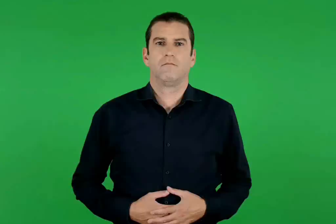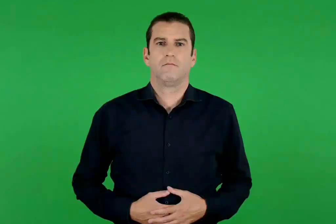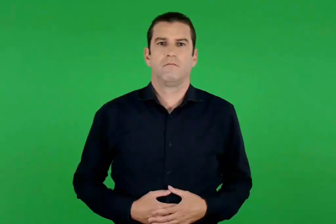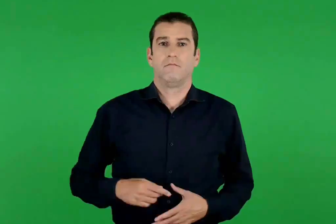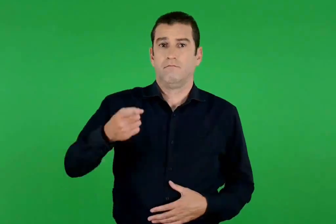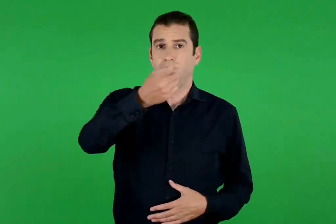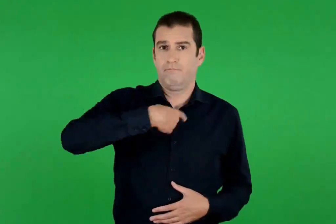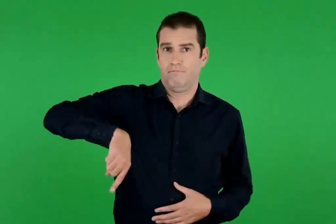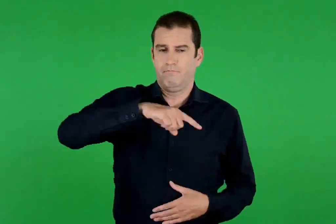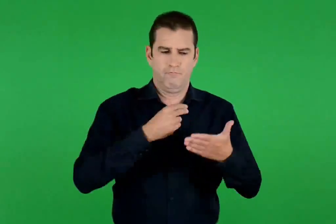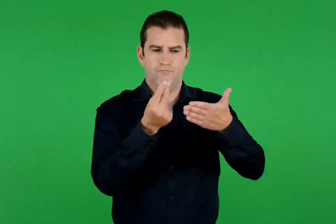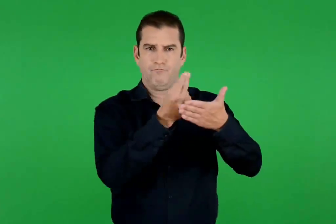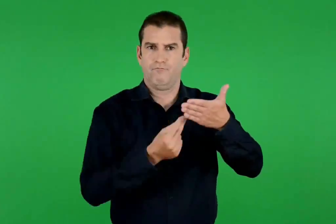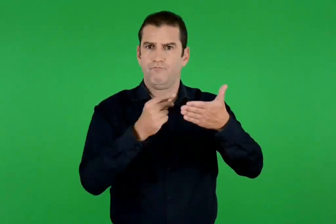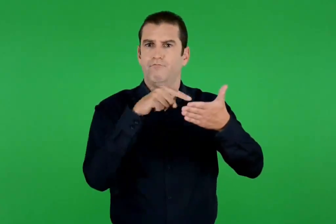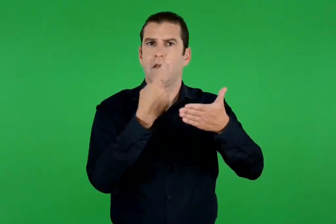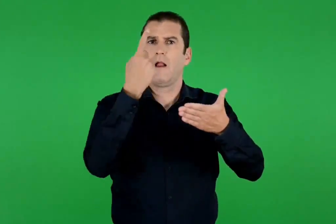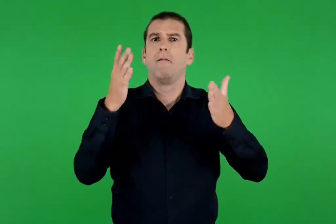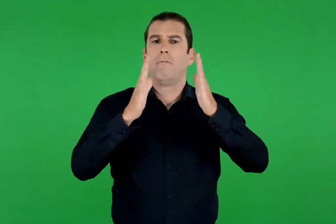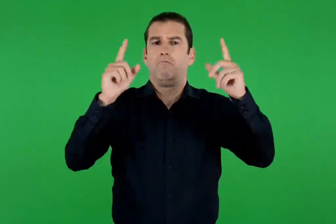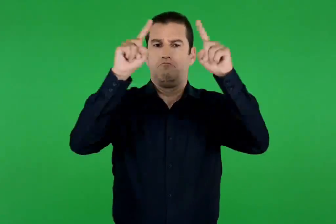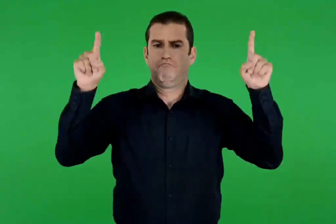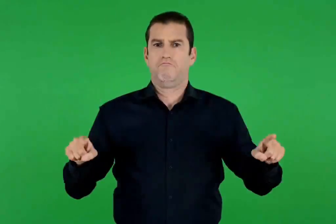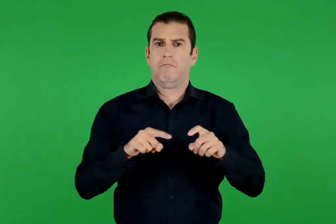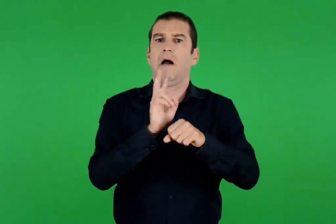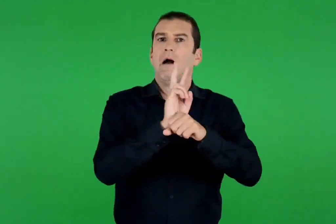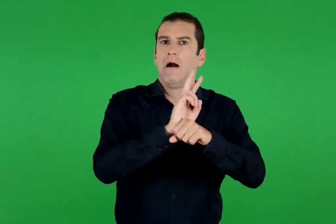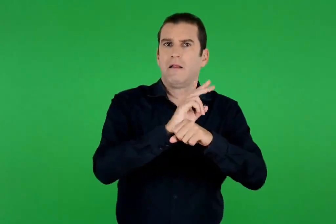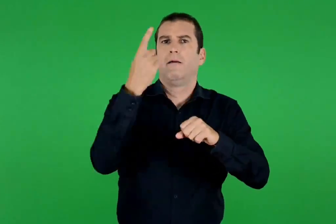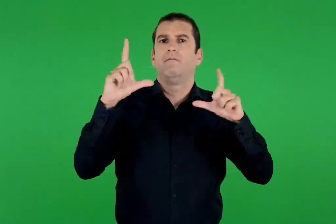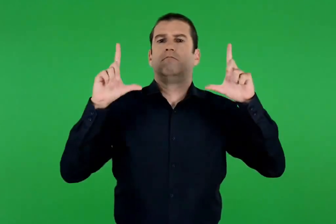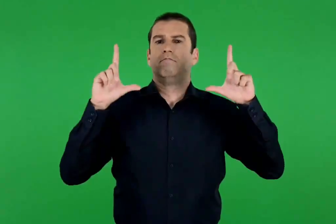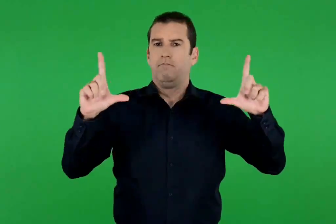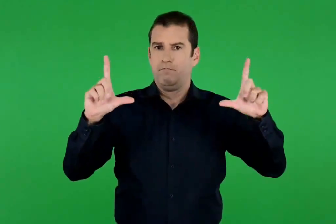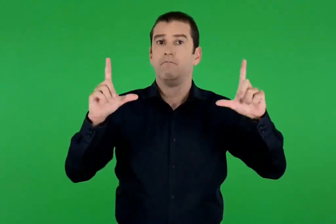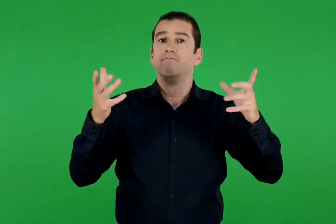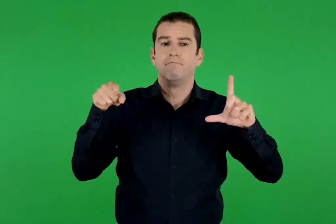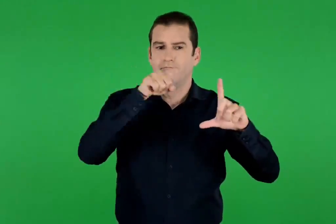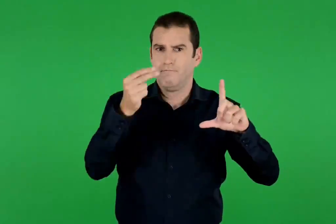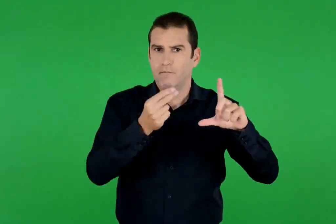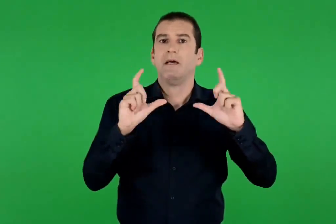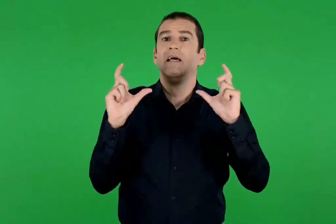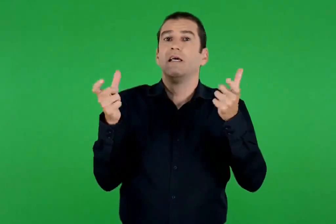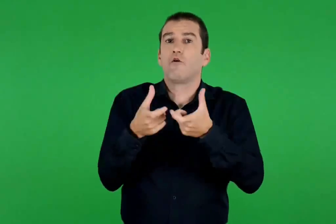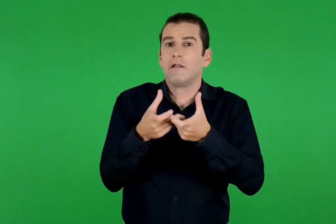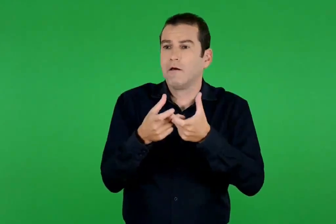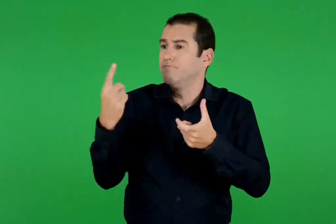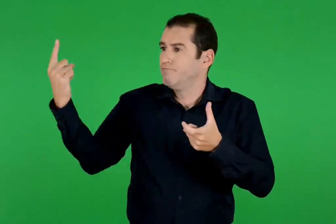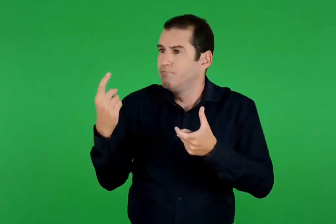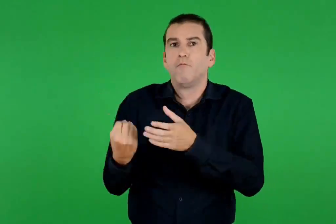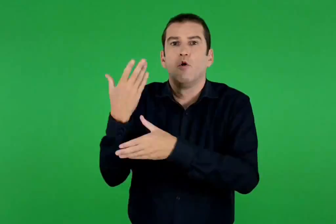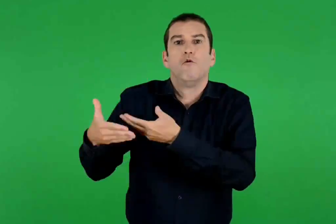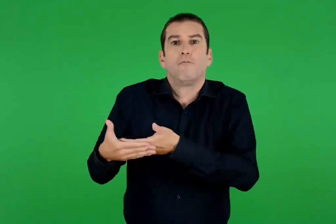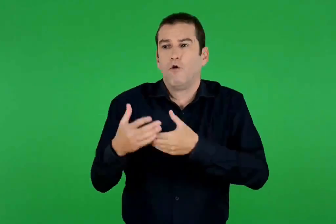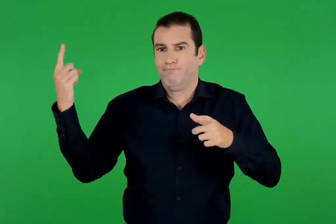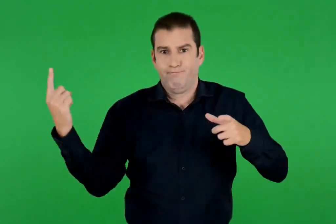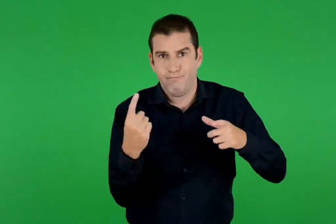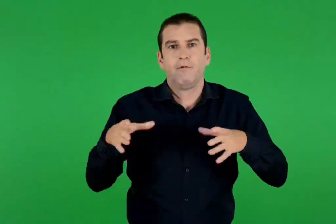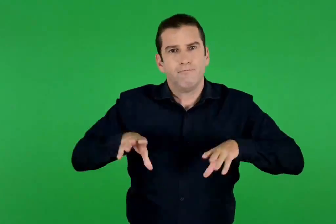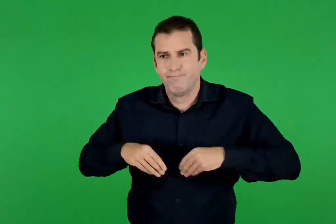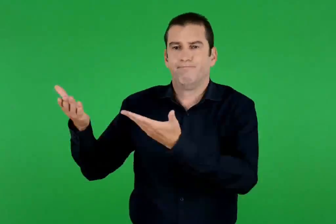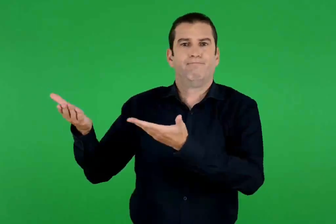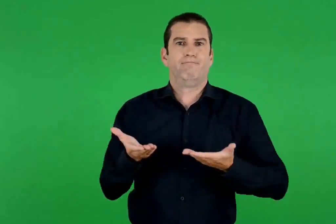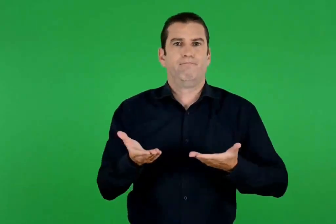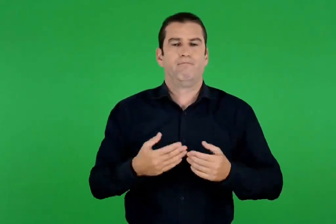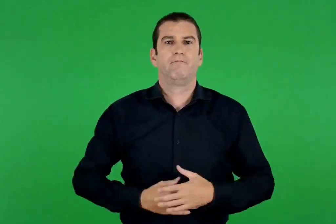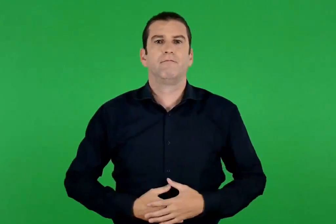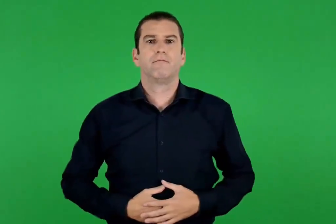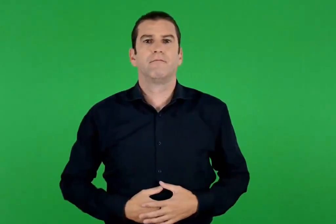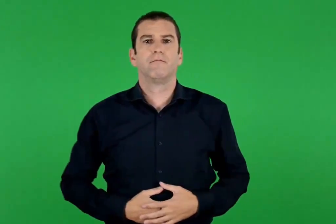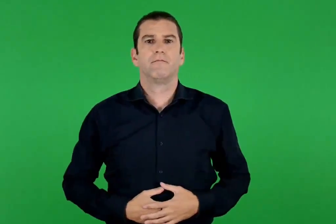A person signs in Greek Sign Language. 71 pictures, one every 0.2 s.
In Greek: σχεδιάζουμε σε ένα μεγάλο χαρτί μία σκηνή , στην οποία η οικογένεια υποδέχεται το νέο μέλος της
